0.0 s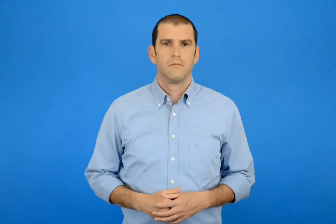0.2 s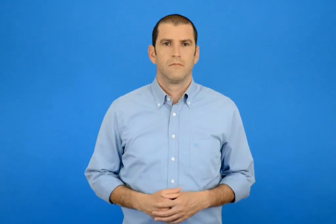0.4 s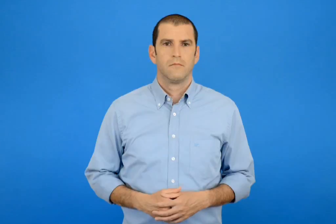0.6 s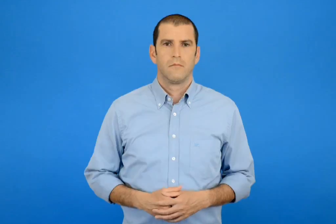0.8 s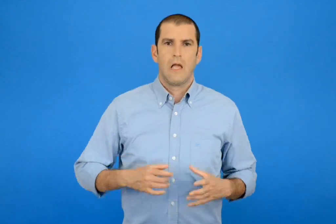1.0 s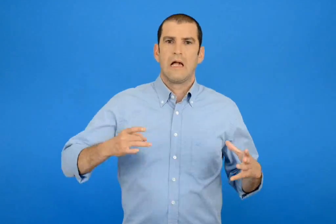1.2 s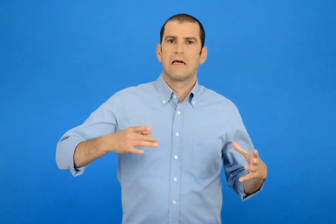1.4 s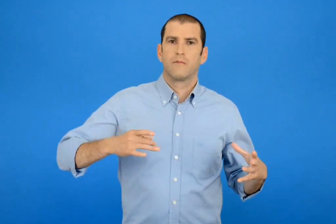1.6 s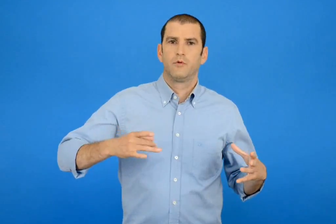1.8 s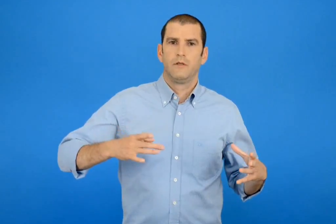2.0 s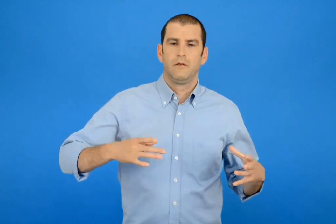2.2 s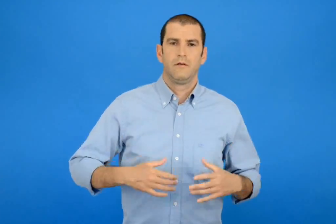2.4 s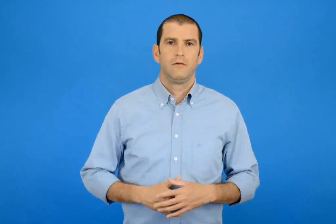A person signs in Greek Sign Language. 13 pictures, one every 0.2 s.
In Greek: καρπούζι
